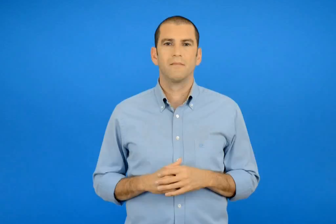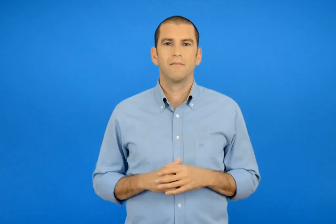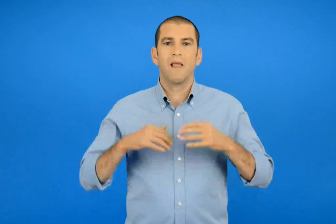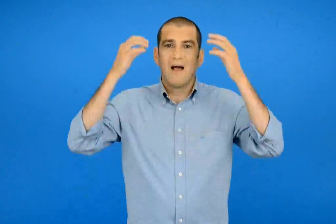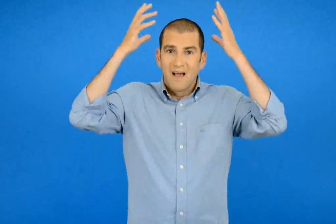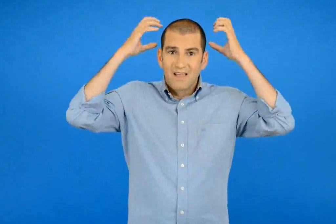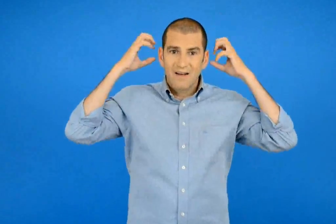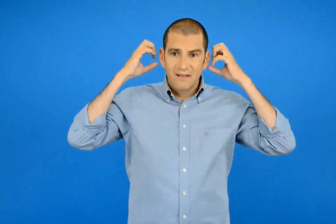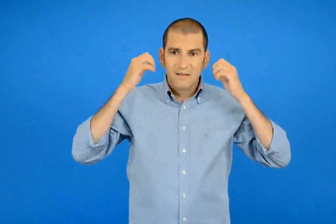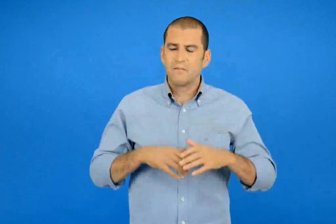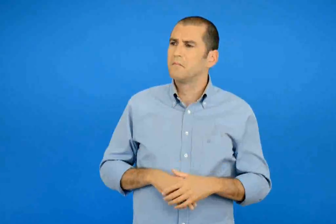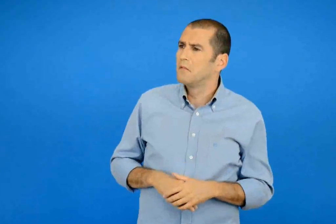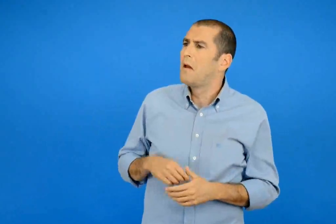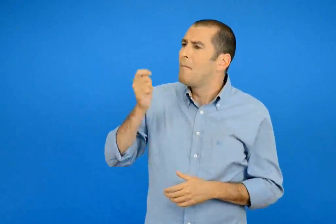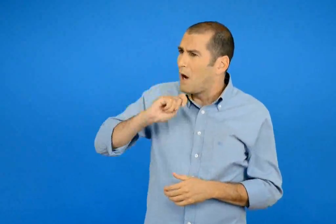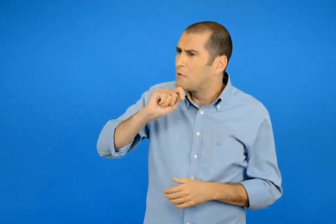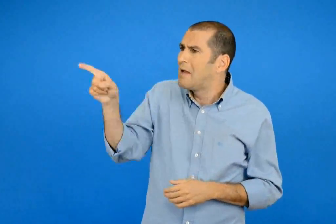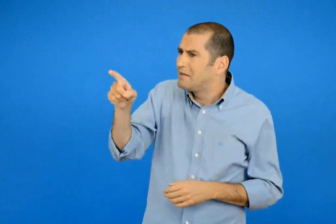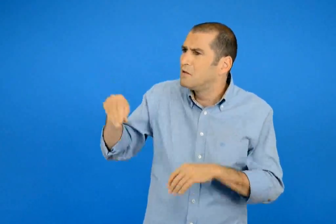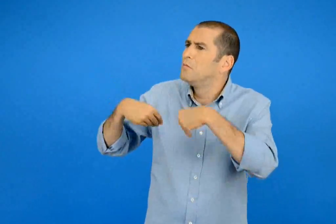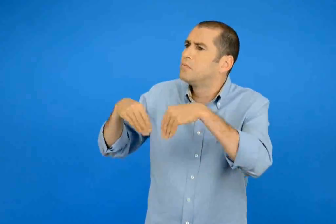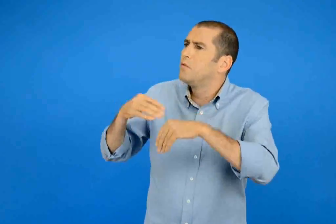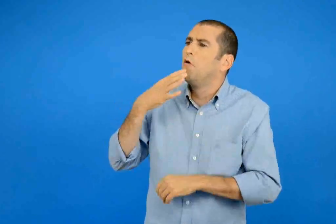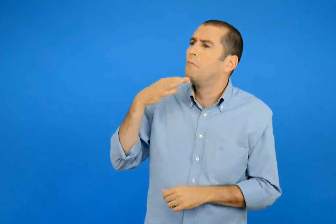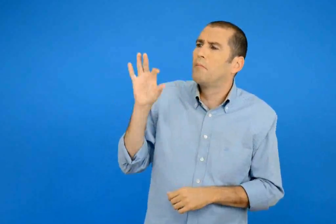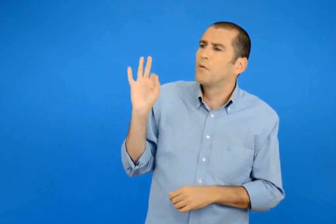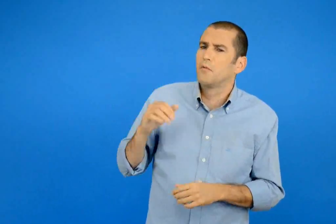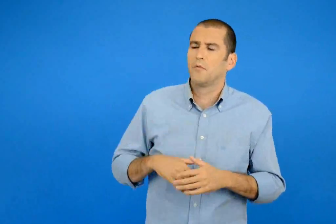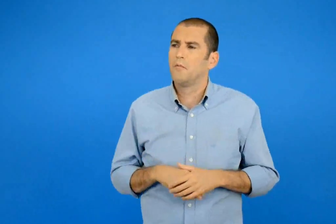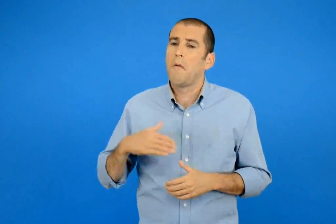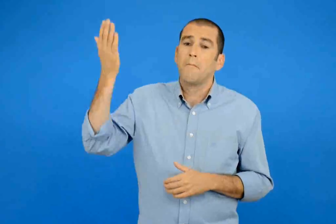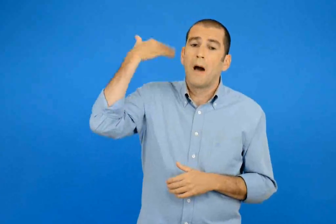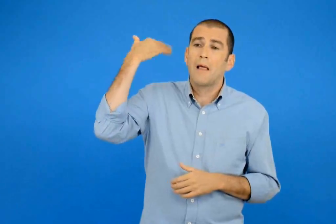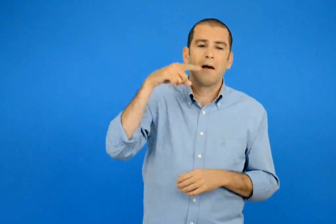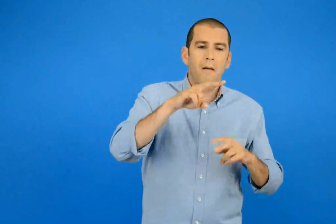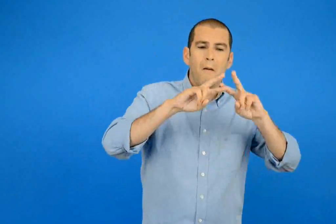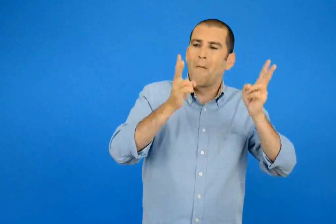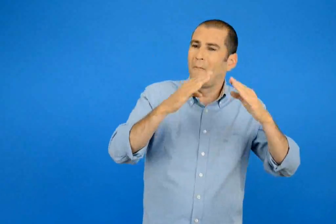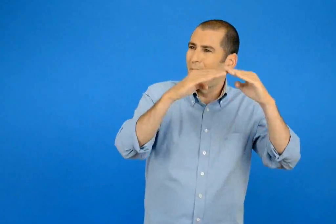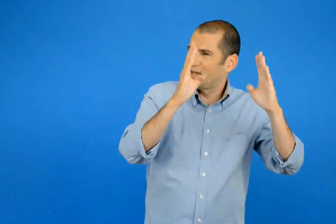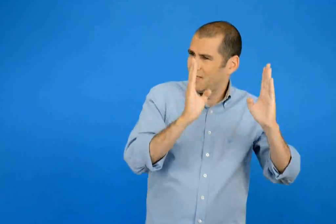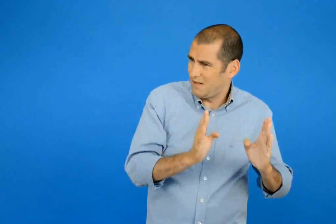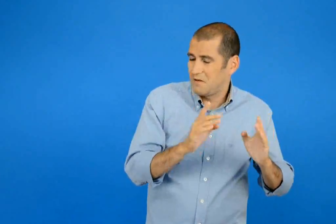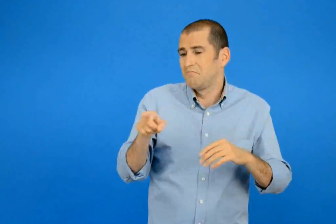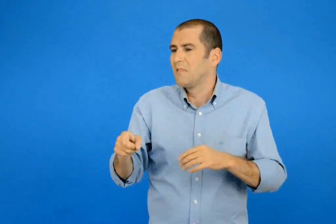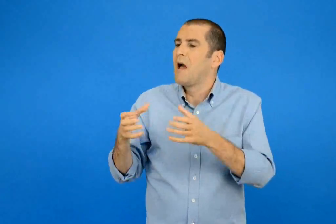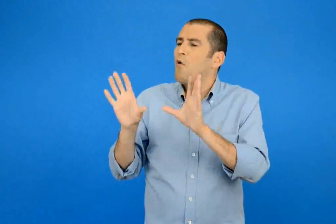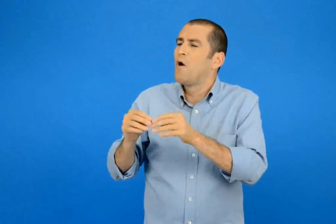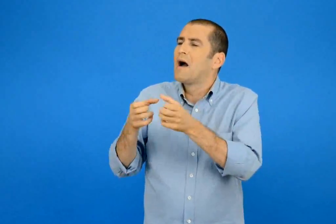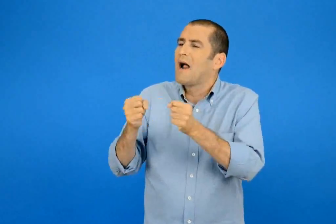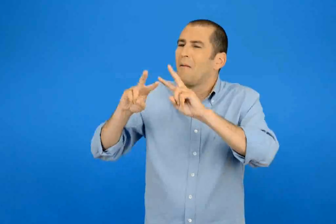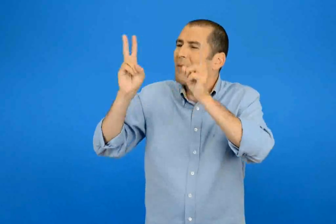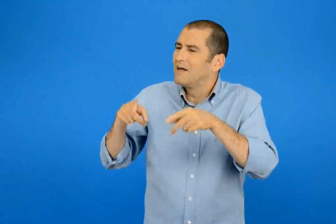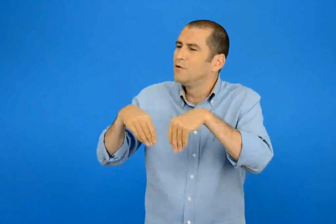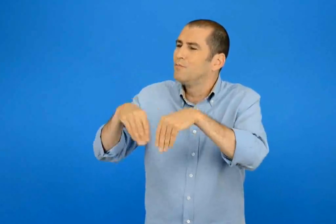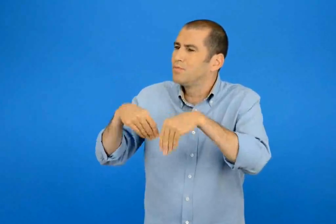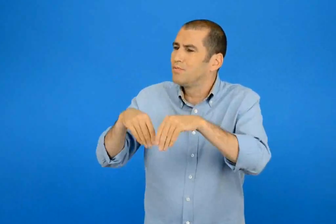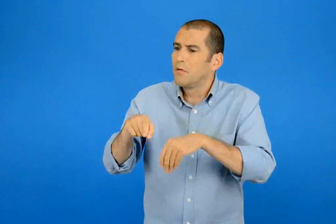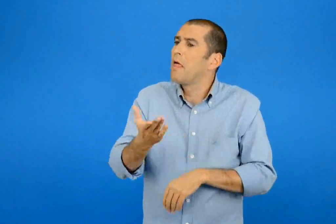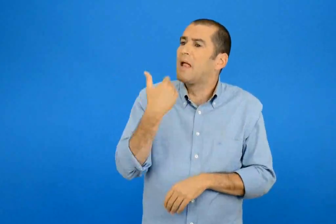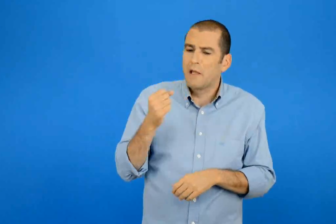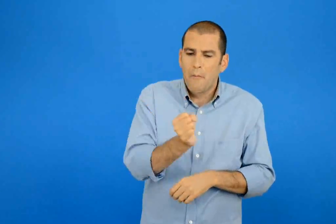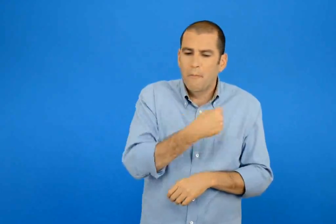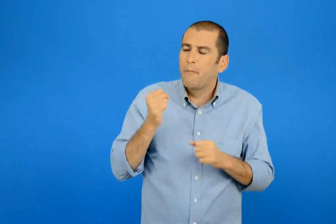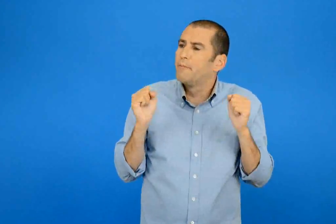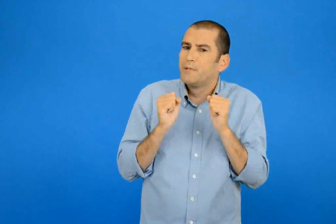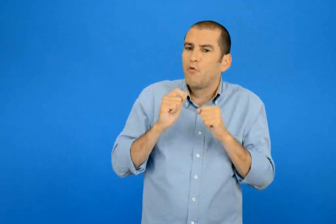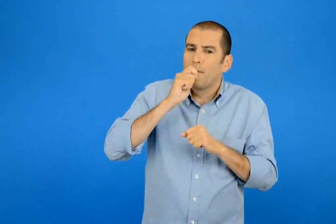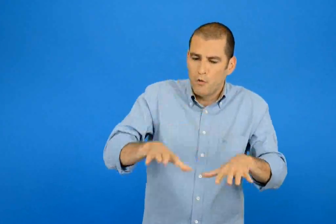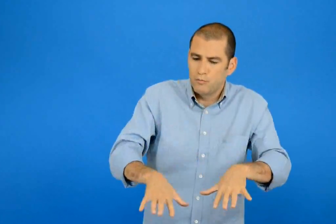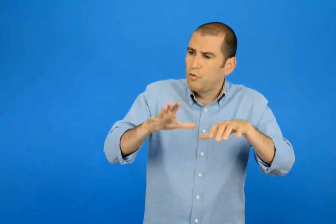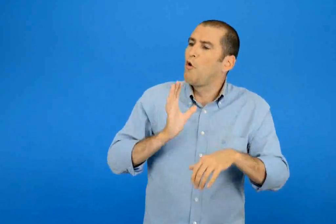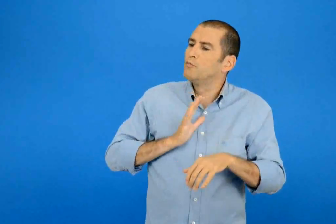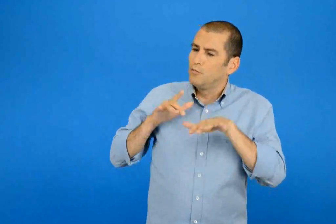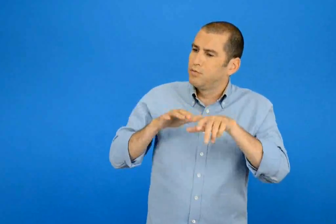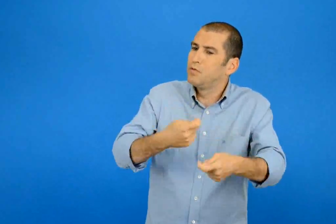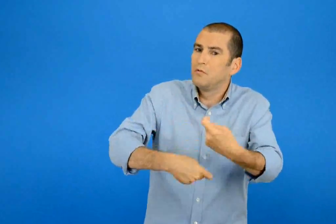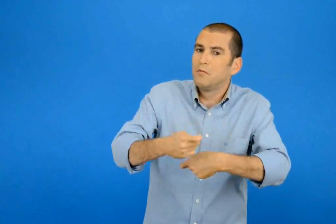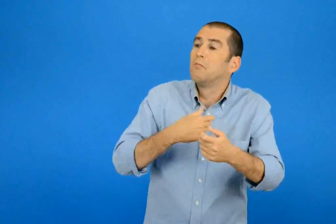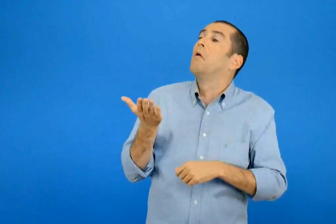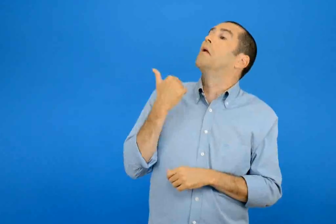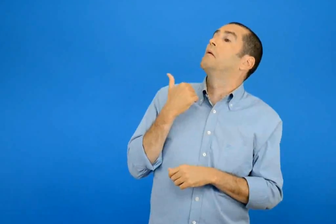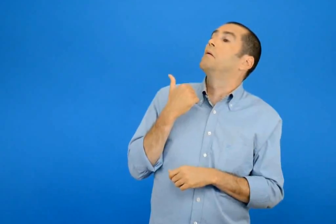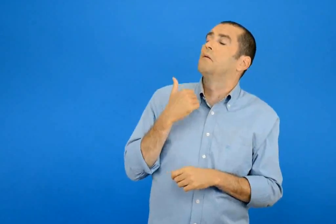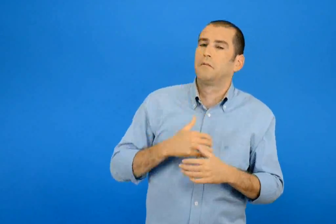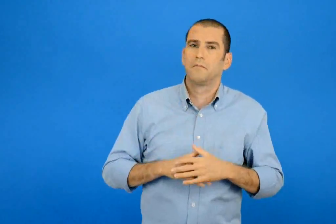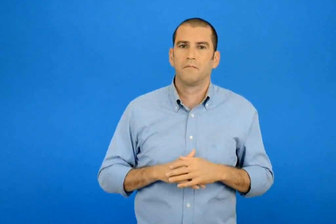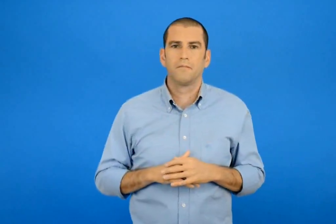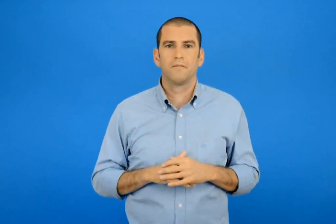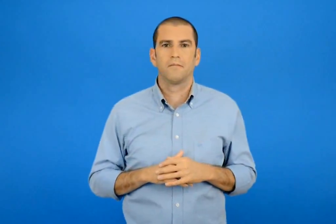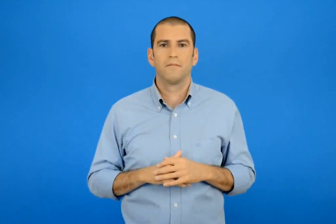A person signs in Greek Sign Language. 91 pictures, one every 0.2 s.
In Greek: γαληνή γιατί πουλούσατε εσείς τα παγωτά ; δεν υπήρχαν ψυγεία με παγωτά στα περιπτερά η στα γαλακτοπωλεία για να αγοράζει ο κόσμος από εκεί ;
